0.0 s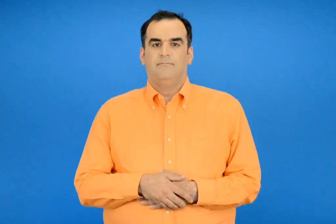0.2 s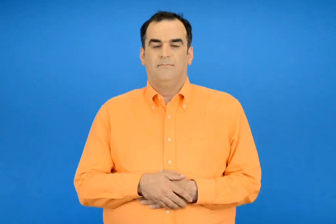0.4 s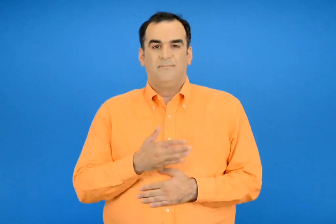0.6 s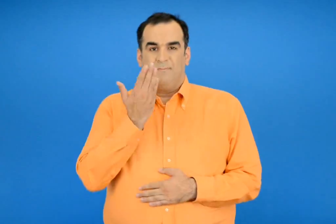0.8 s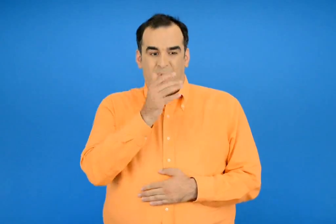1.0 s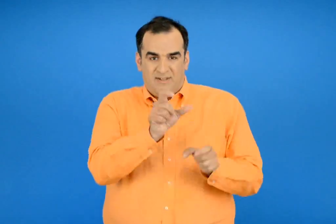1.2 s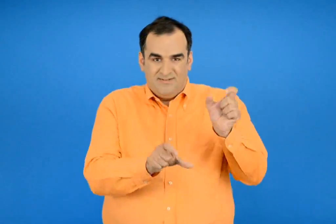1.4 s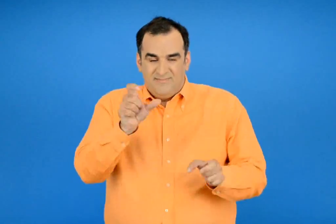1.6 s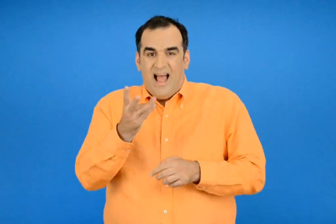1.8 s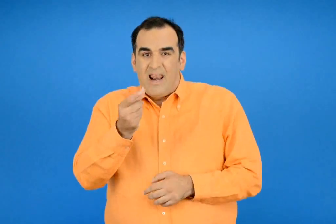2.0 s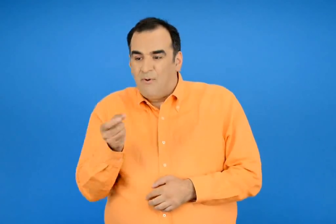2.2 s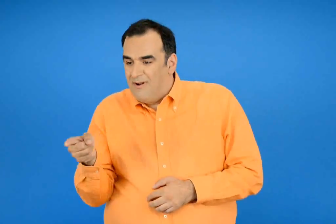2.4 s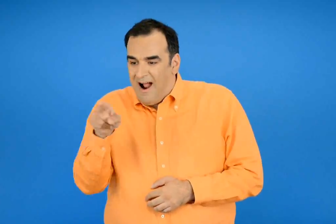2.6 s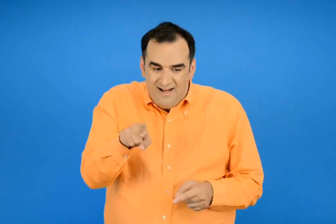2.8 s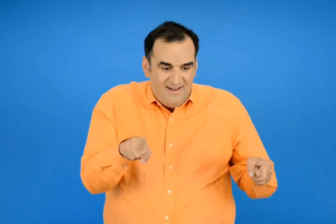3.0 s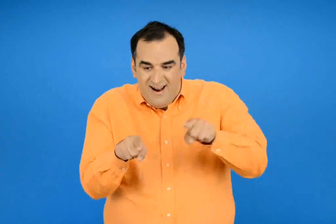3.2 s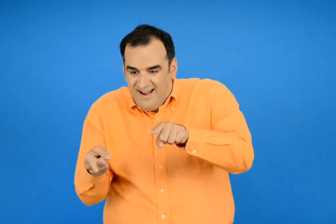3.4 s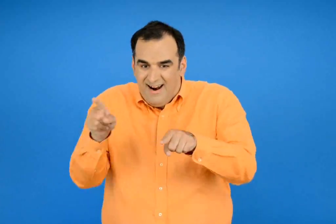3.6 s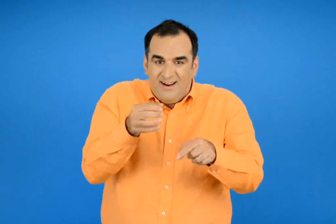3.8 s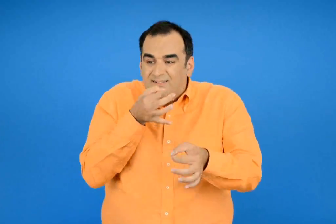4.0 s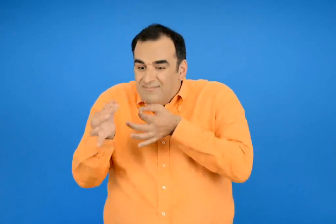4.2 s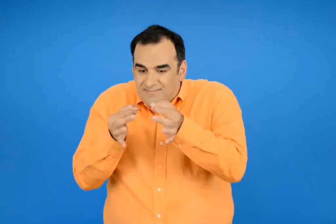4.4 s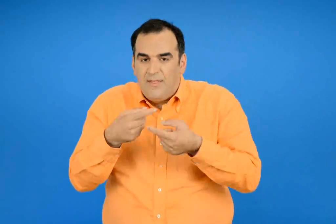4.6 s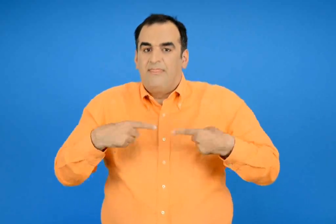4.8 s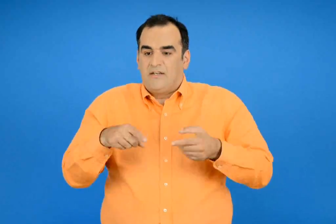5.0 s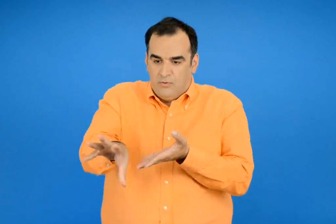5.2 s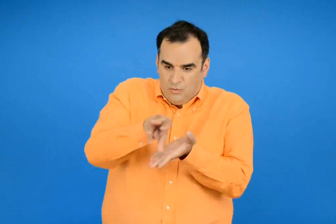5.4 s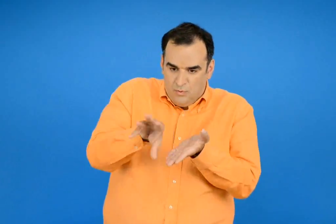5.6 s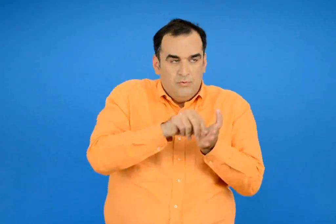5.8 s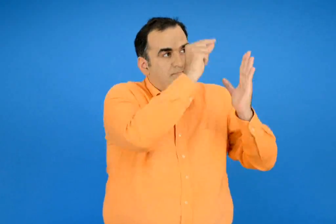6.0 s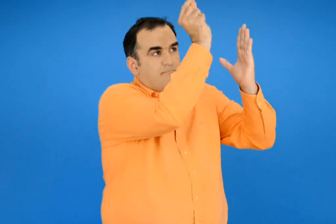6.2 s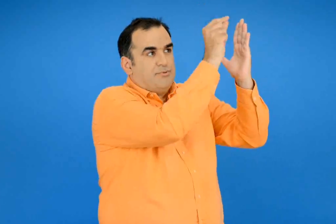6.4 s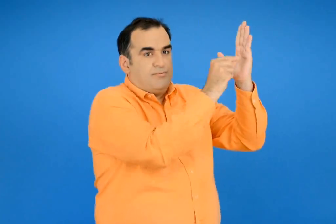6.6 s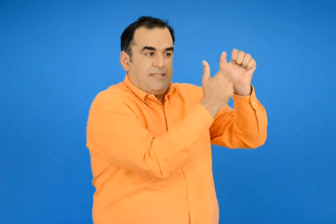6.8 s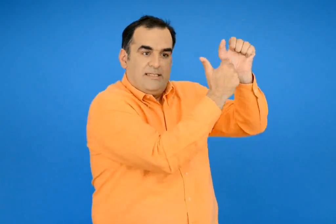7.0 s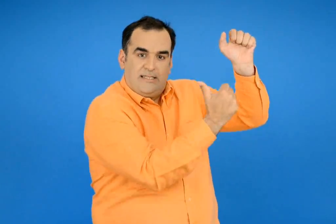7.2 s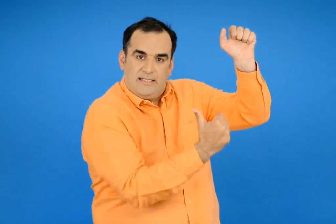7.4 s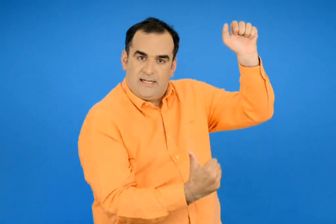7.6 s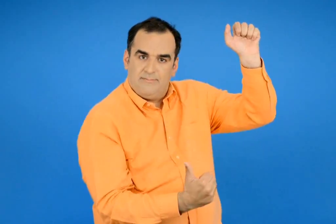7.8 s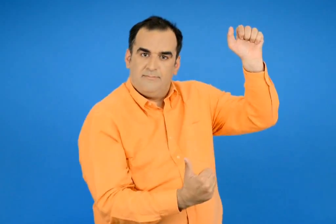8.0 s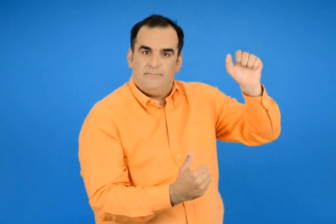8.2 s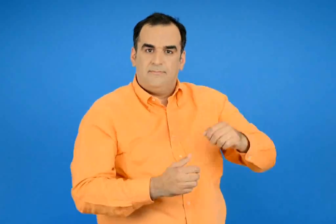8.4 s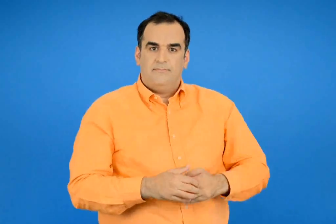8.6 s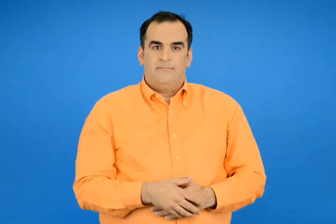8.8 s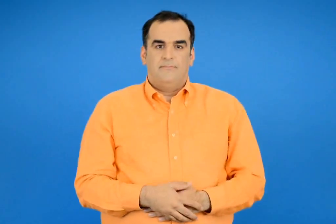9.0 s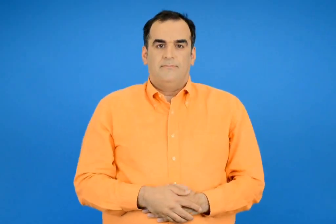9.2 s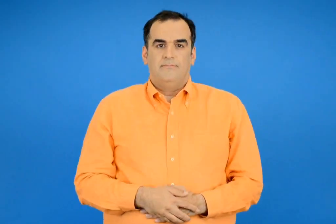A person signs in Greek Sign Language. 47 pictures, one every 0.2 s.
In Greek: ο δάσκαλος γραφεί στον πίνακα τους αριθμούς που λένε οι μαθητές με τη σειρά
